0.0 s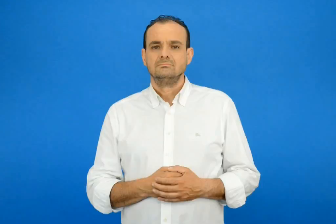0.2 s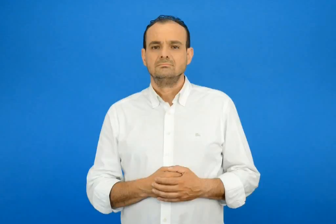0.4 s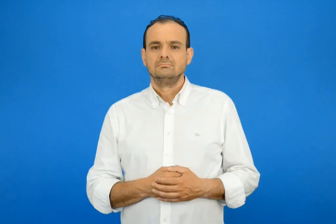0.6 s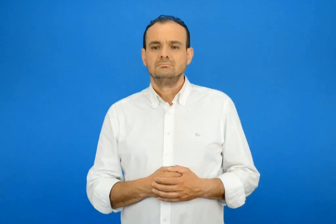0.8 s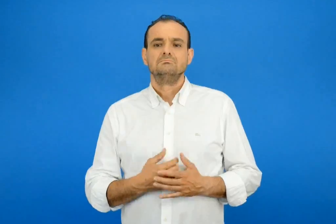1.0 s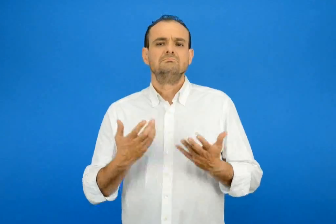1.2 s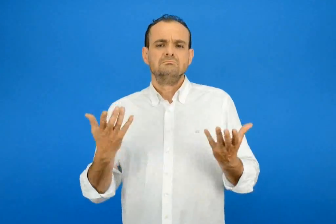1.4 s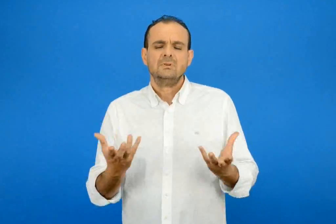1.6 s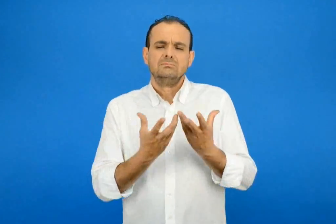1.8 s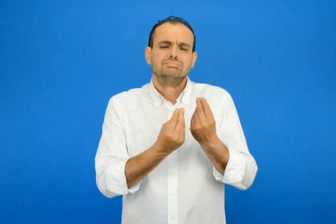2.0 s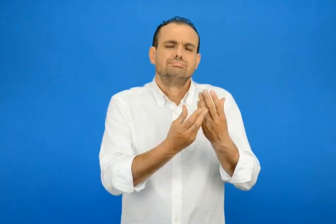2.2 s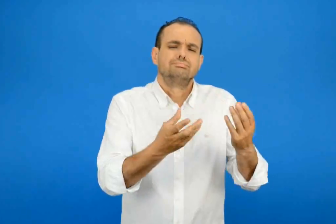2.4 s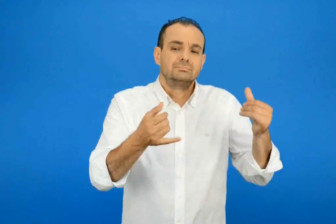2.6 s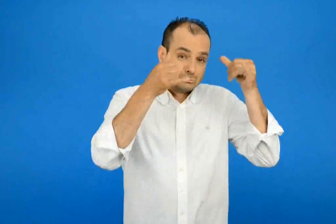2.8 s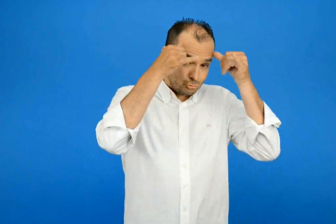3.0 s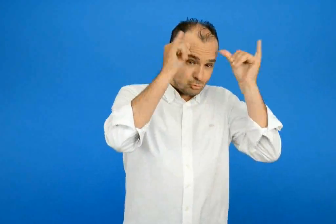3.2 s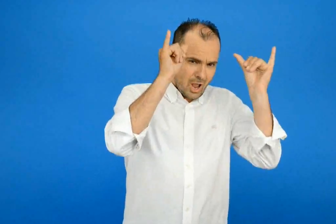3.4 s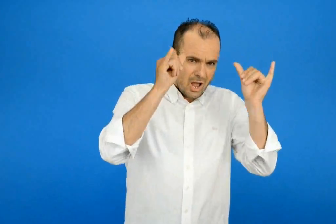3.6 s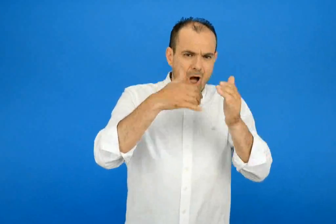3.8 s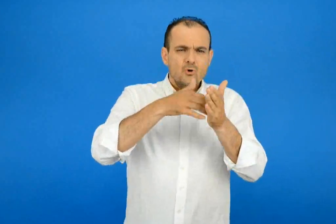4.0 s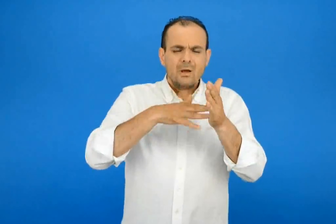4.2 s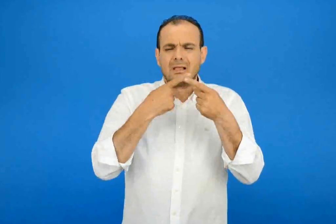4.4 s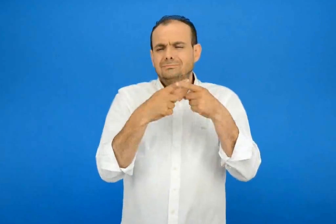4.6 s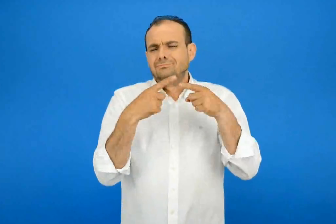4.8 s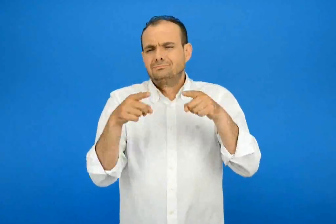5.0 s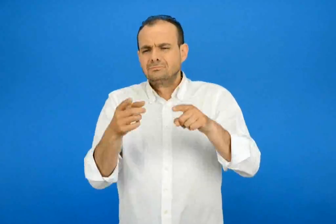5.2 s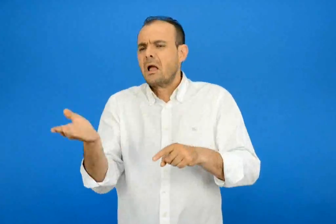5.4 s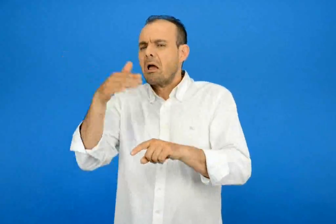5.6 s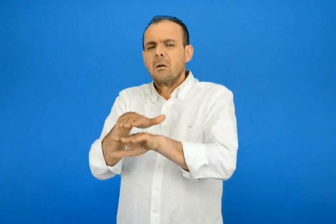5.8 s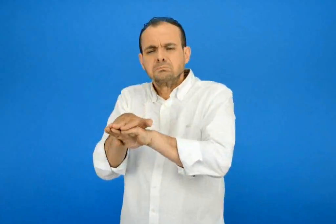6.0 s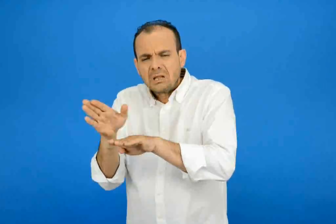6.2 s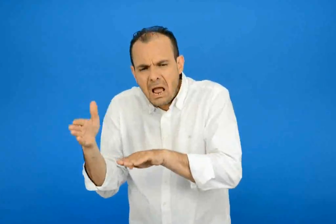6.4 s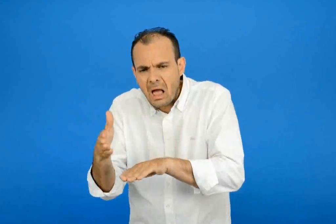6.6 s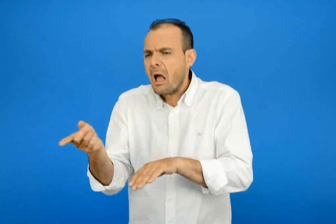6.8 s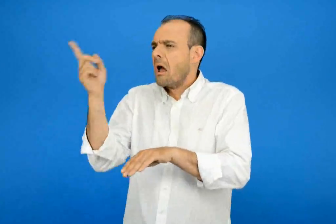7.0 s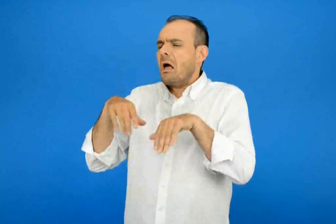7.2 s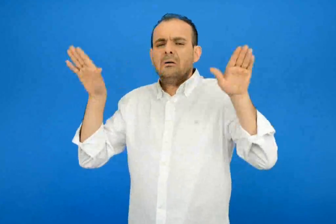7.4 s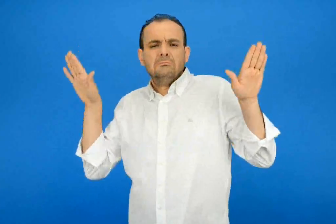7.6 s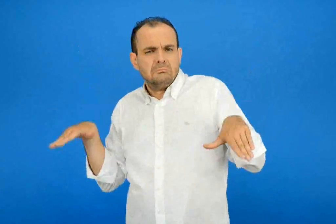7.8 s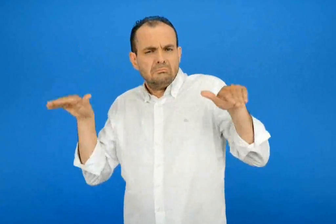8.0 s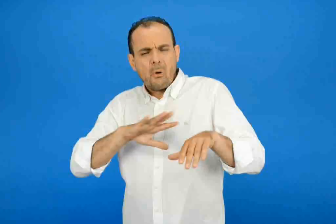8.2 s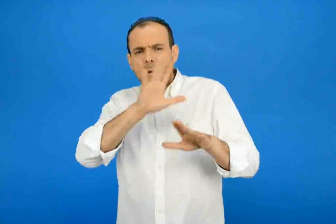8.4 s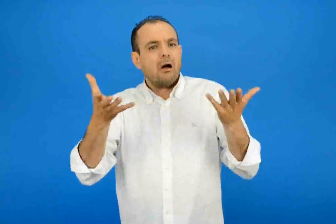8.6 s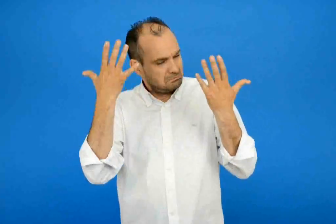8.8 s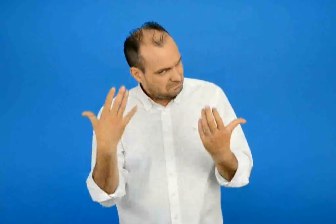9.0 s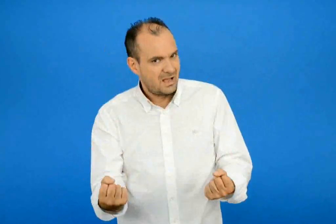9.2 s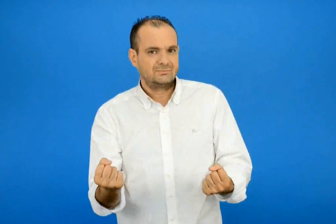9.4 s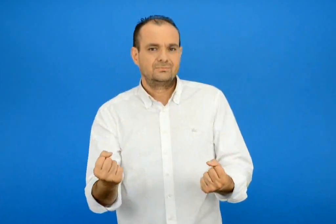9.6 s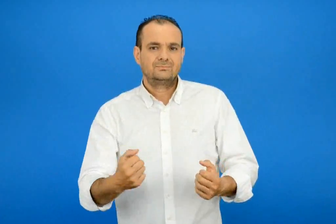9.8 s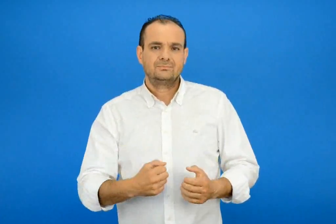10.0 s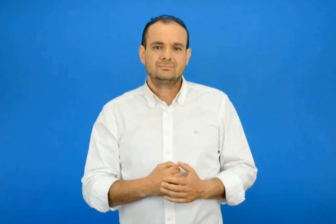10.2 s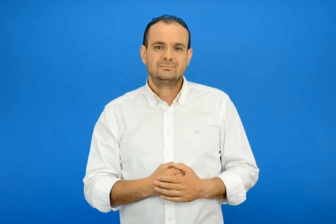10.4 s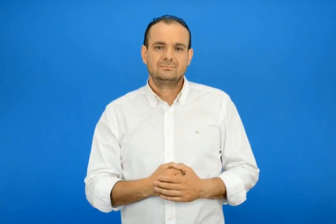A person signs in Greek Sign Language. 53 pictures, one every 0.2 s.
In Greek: υπάρχουν επίσης πολλά ζώα με διαφορά χρώματα άλλα είναι ψαριά και άλλα είναι πτηνά
